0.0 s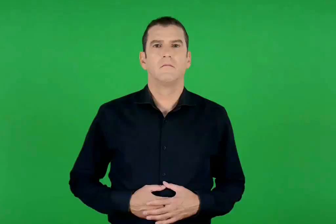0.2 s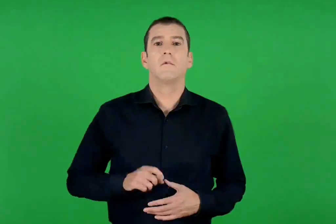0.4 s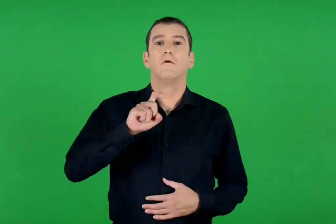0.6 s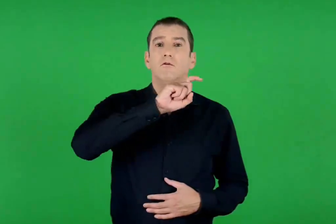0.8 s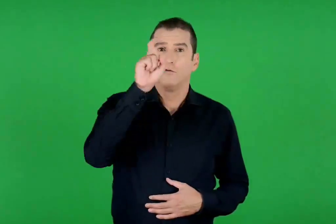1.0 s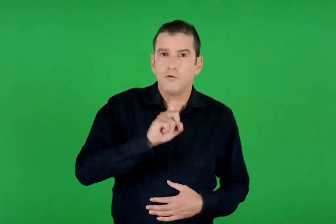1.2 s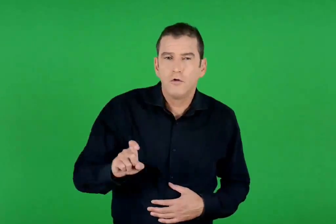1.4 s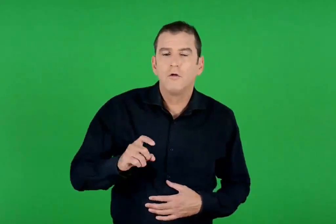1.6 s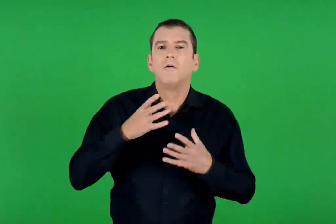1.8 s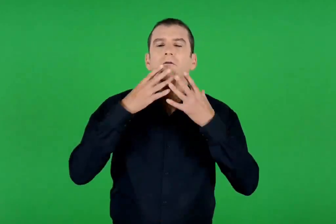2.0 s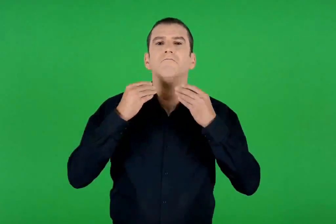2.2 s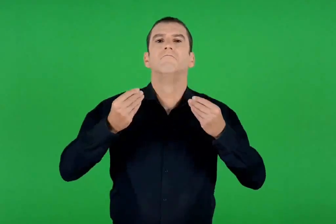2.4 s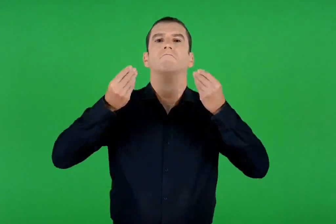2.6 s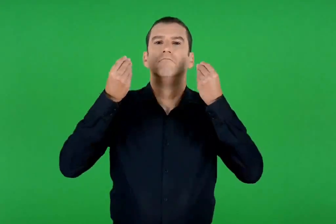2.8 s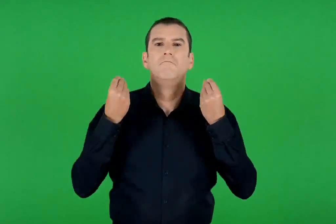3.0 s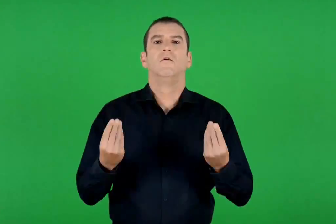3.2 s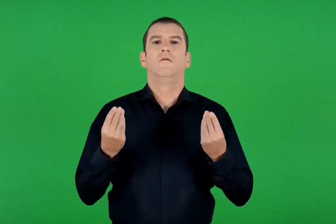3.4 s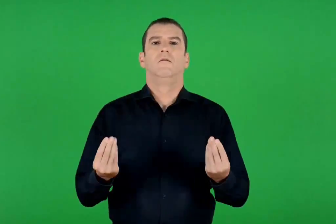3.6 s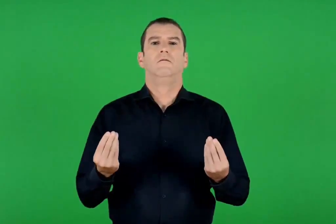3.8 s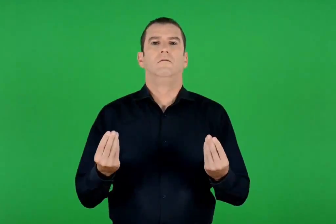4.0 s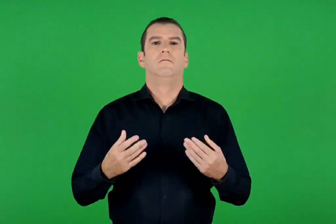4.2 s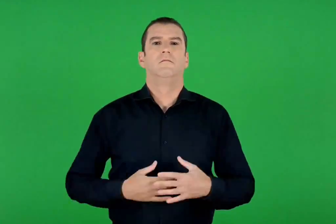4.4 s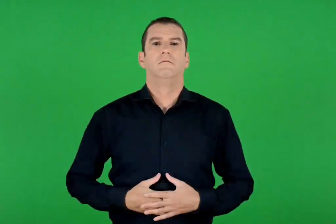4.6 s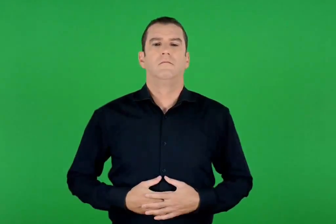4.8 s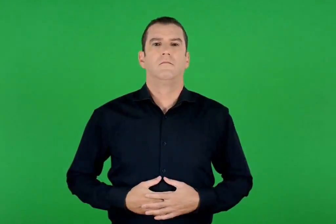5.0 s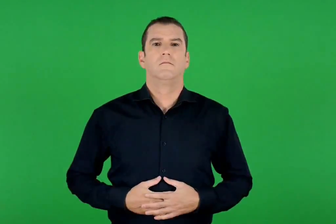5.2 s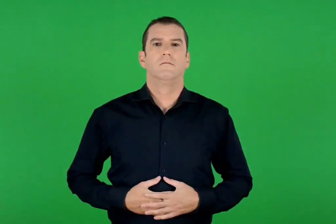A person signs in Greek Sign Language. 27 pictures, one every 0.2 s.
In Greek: ωραία που είναι η ζωή
